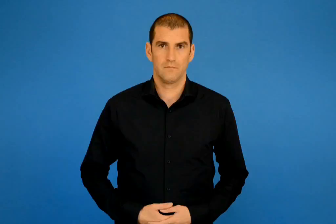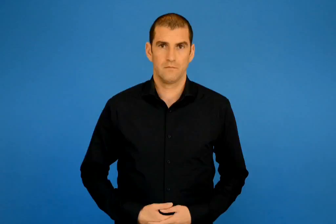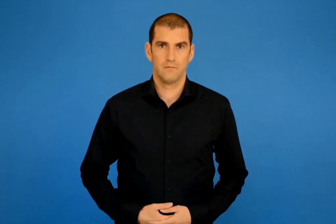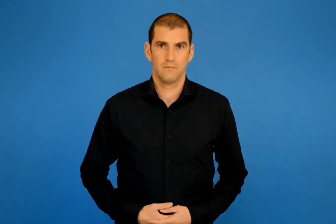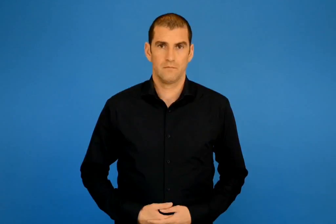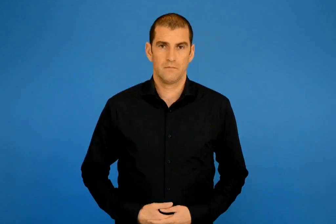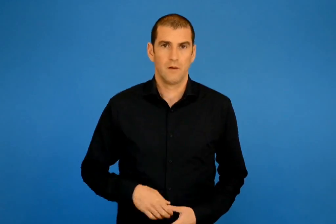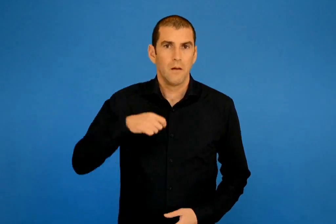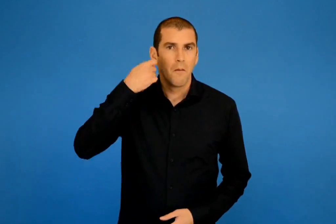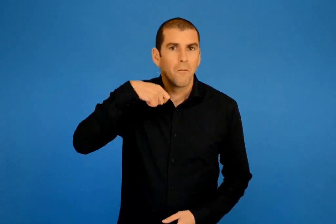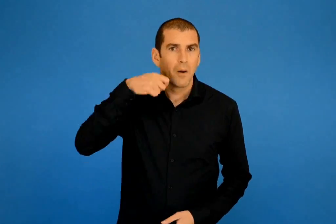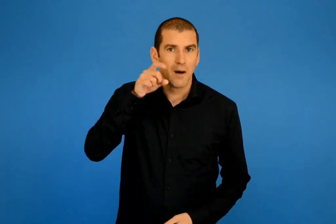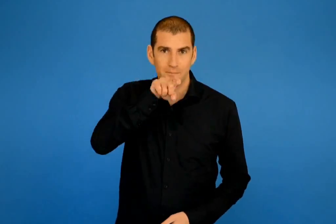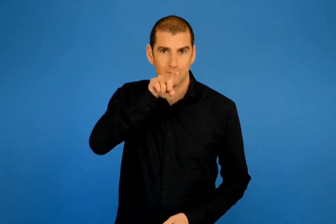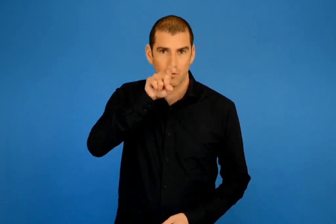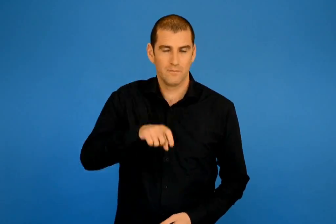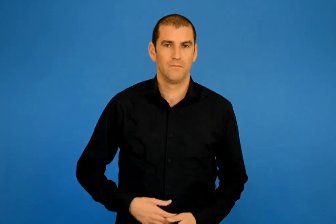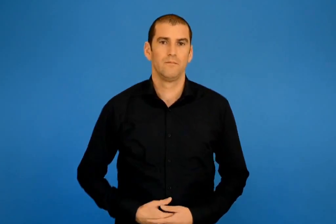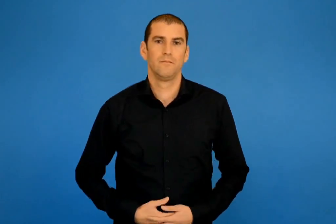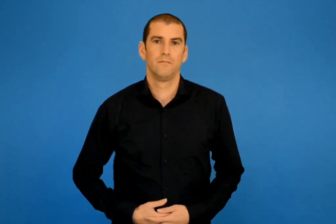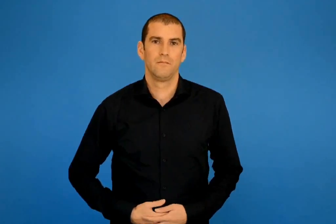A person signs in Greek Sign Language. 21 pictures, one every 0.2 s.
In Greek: η κλώσα
